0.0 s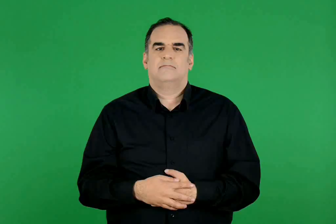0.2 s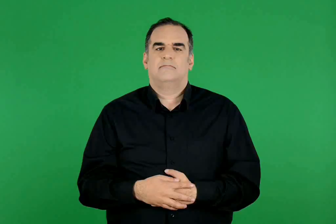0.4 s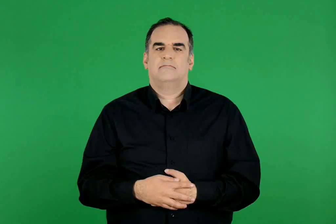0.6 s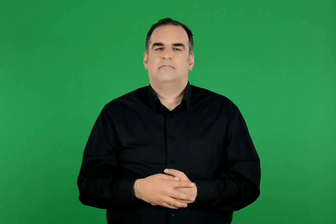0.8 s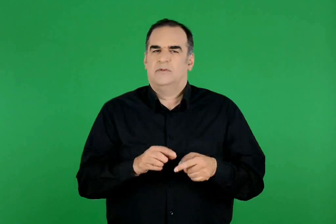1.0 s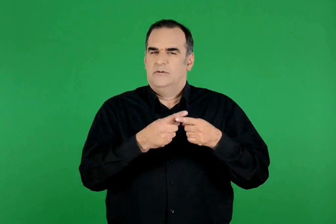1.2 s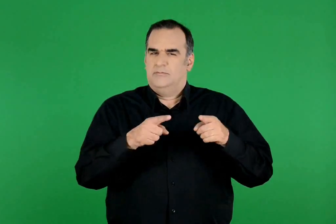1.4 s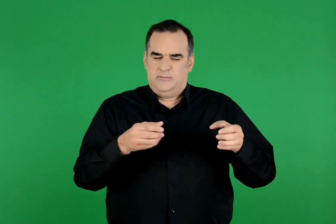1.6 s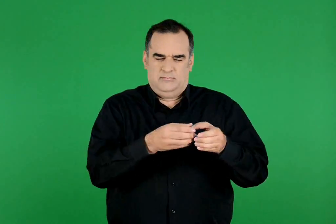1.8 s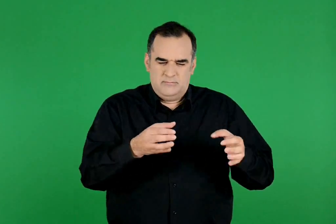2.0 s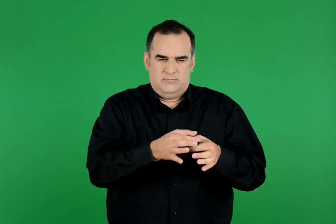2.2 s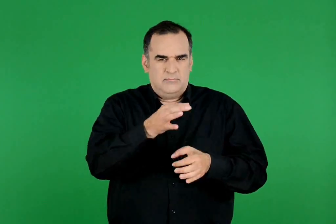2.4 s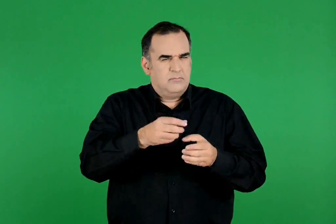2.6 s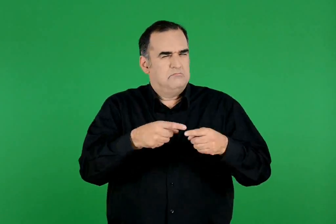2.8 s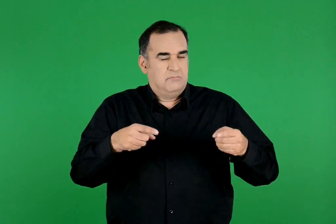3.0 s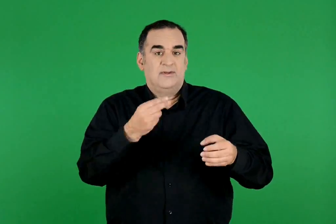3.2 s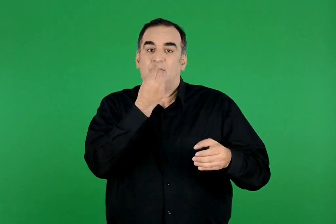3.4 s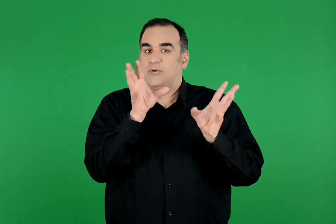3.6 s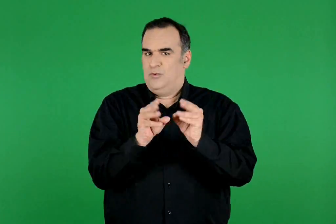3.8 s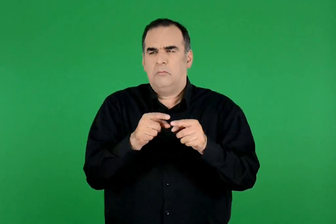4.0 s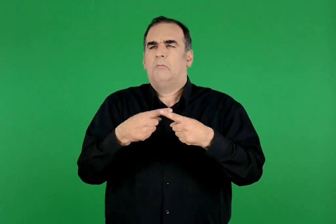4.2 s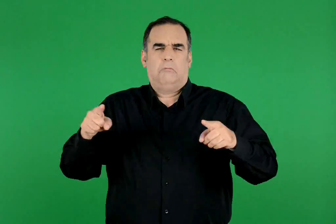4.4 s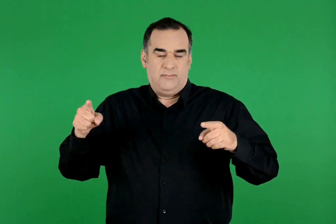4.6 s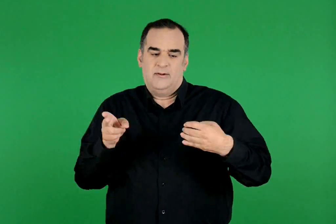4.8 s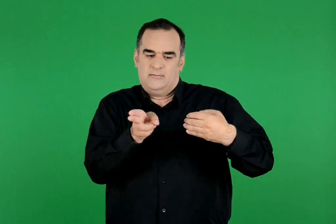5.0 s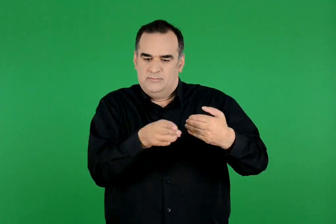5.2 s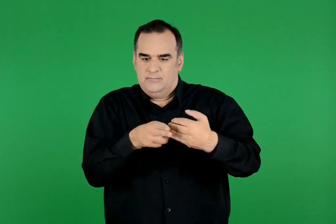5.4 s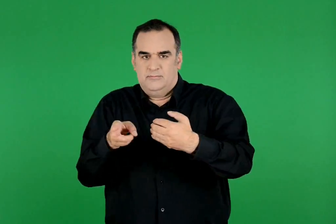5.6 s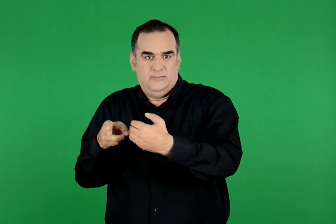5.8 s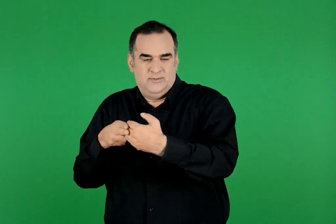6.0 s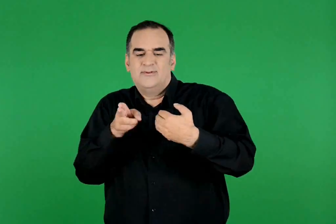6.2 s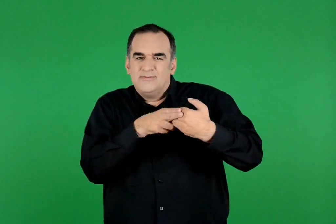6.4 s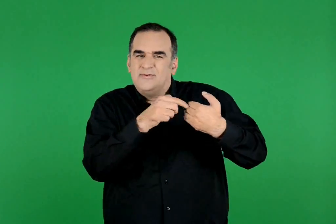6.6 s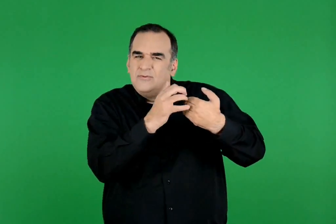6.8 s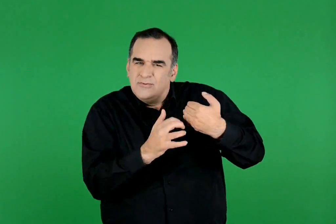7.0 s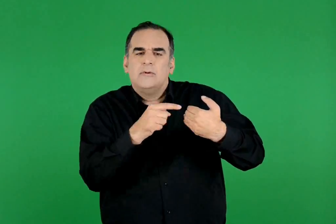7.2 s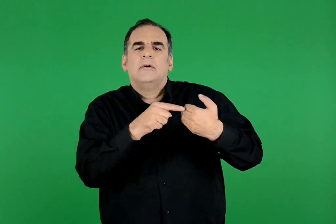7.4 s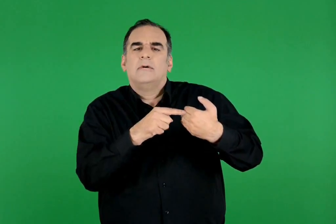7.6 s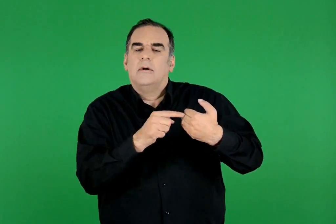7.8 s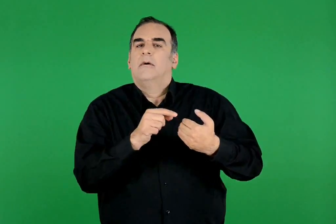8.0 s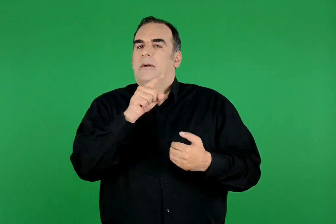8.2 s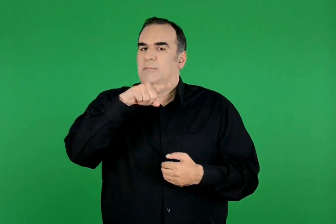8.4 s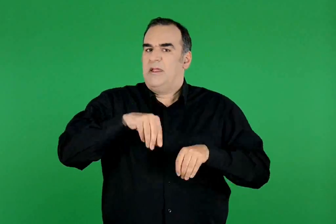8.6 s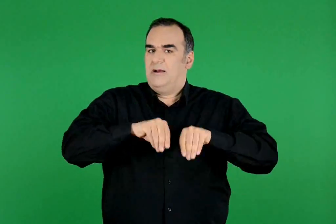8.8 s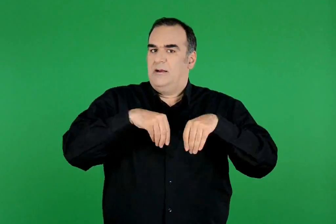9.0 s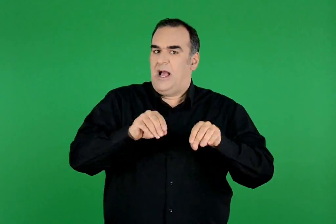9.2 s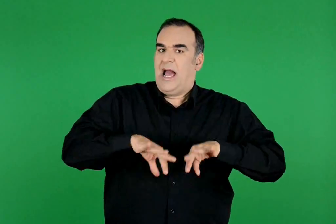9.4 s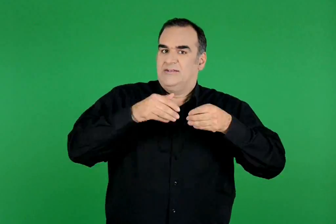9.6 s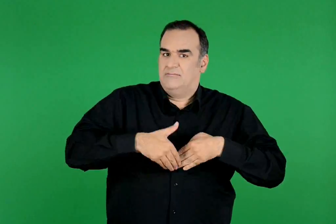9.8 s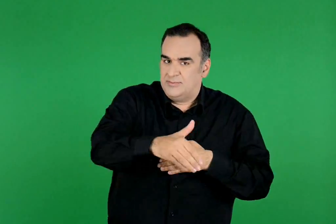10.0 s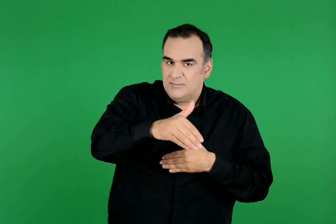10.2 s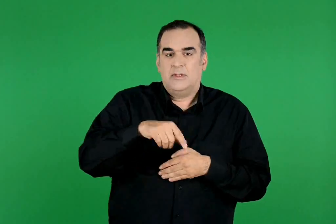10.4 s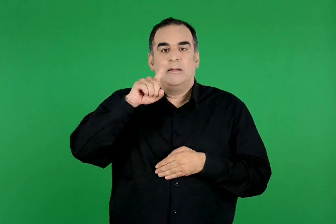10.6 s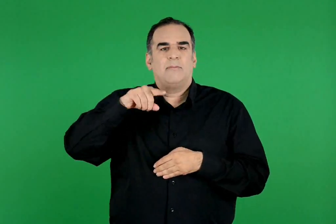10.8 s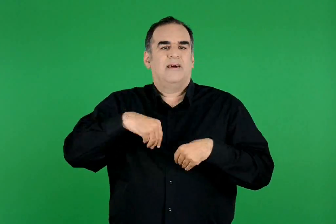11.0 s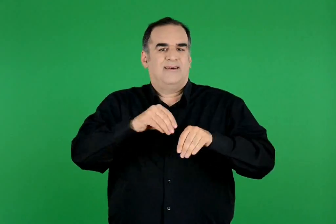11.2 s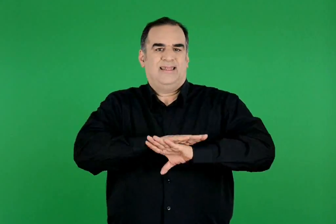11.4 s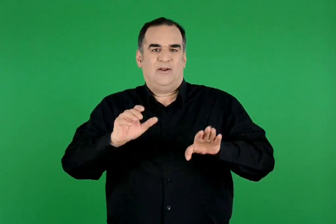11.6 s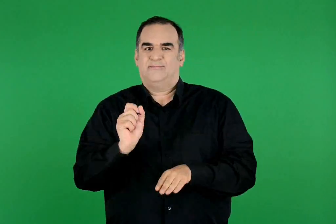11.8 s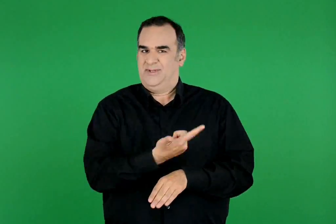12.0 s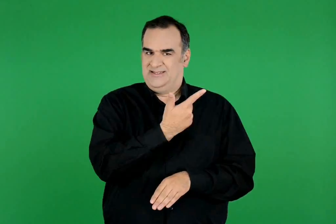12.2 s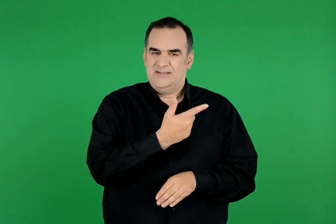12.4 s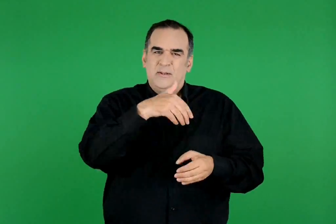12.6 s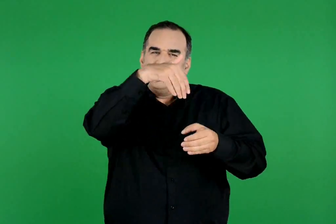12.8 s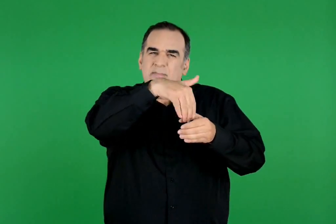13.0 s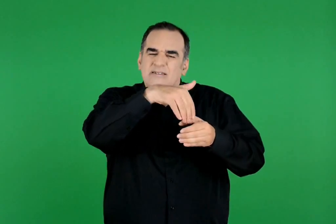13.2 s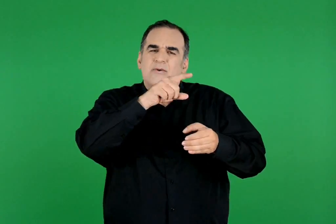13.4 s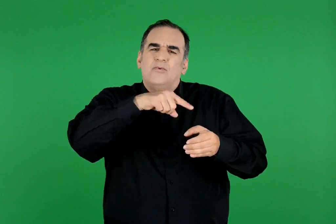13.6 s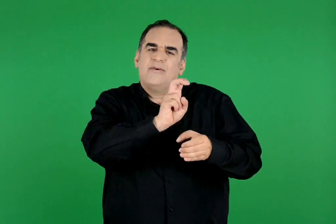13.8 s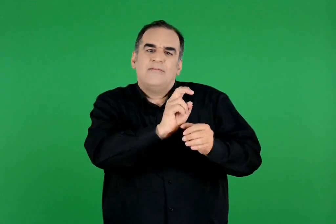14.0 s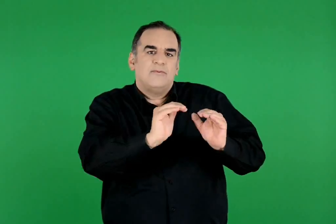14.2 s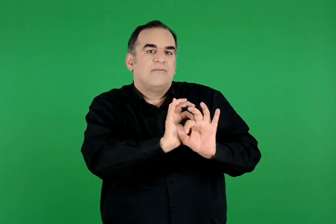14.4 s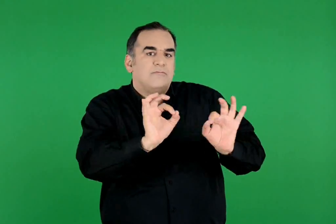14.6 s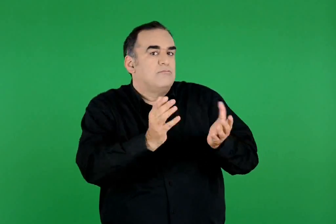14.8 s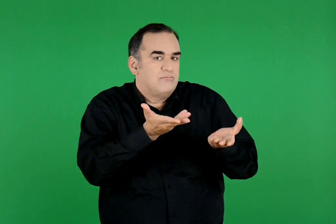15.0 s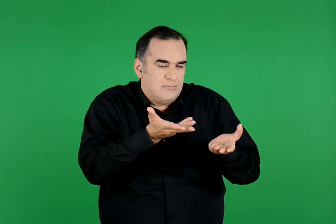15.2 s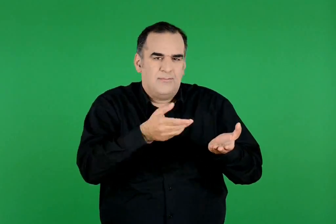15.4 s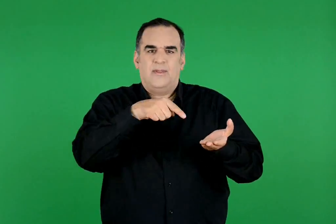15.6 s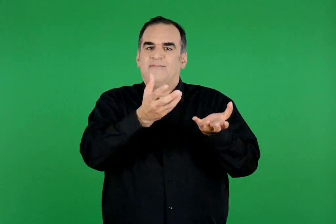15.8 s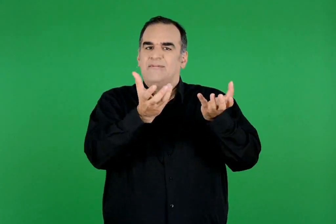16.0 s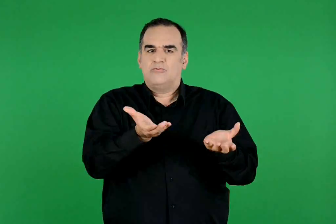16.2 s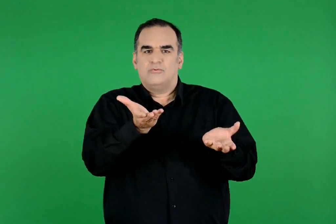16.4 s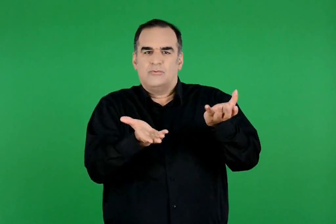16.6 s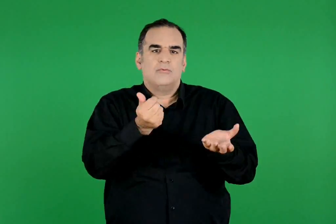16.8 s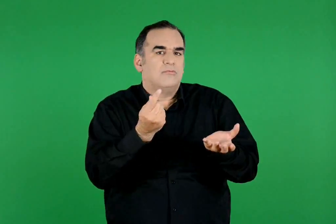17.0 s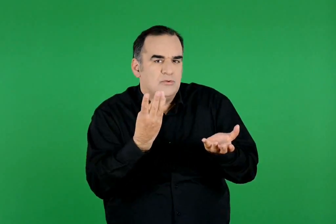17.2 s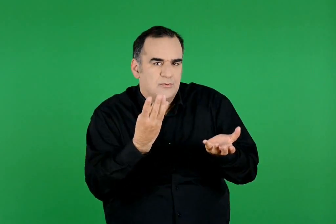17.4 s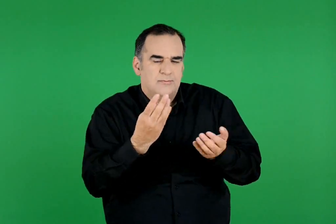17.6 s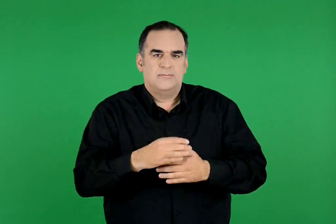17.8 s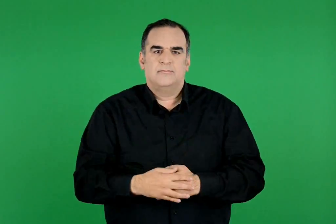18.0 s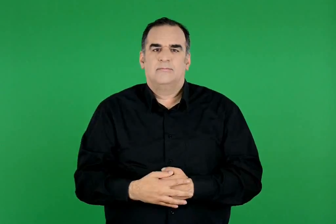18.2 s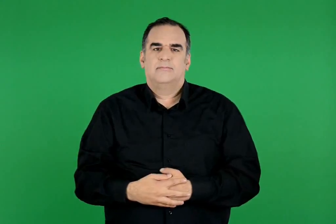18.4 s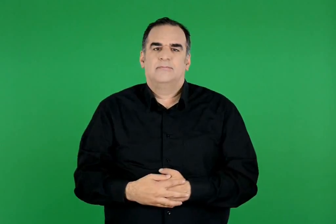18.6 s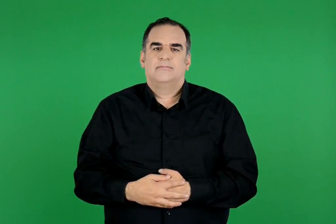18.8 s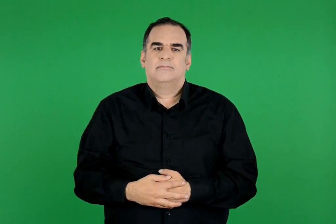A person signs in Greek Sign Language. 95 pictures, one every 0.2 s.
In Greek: για παράδειγμα , στις ετικέτες των τροφίμων και άλλων προϊόντων διαβάζουμε την ημερομηνία παραγωγής και την ημερομηνία λήξης , πώς γίνεται η συντήρησή τους , ποιο είναι το βάρος τους
